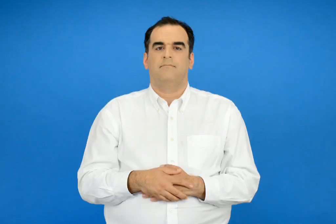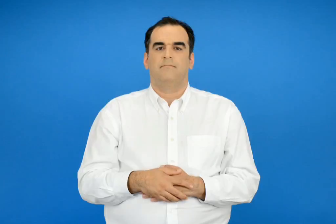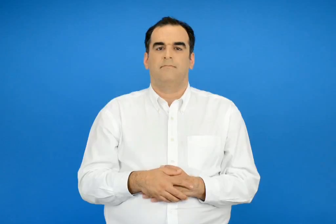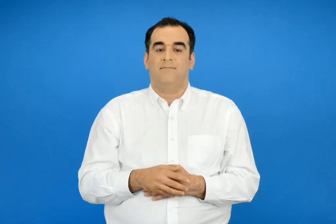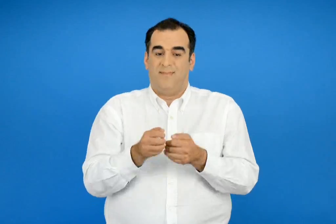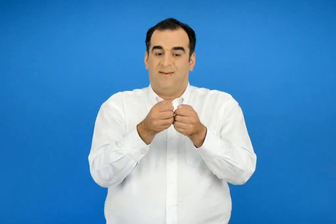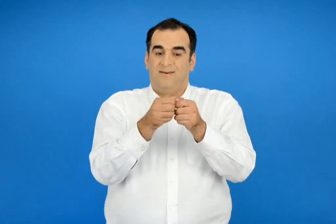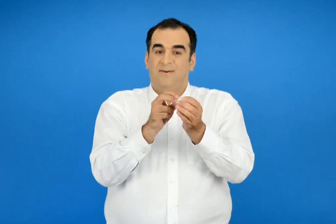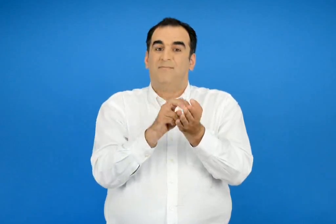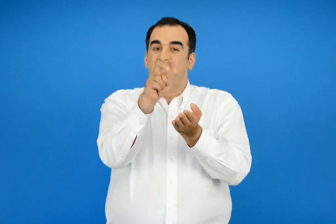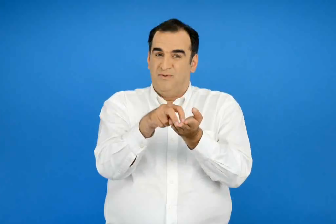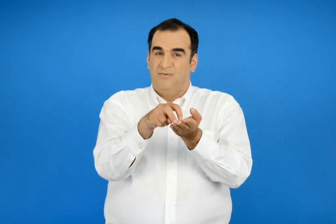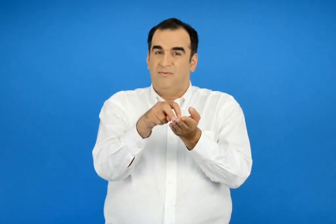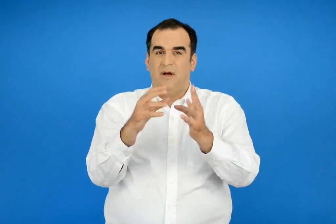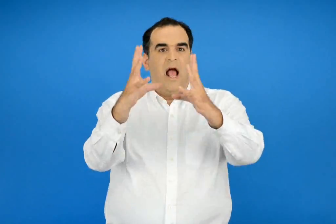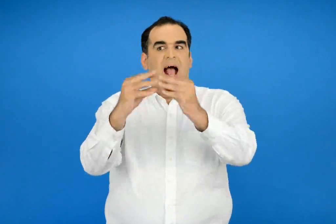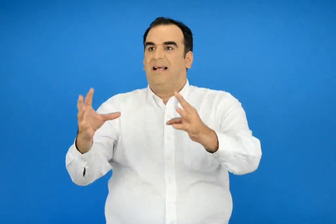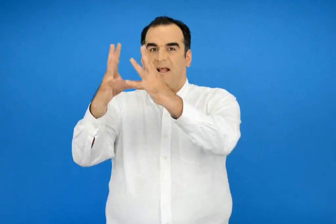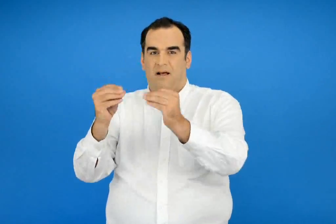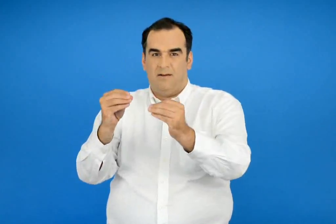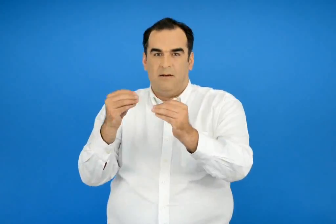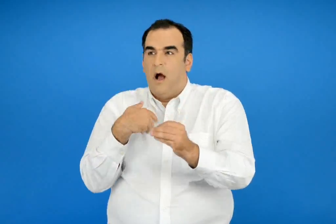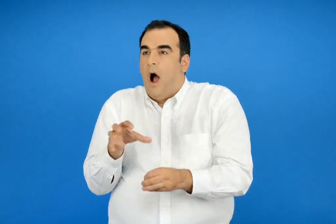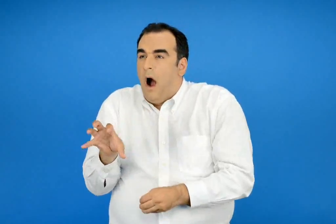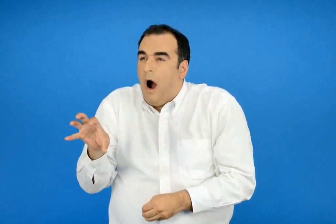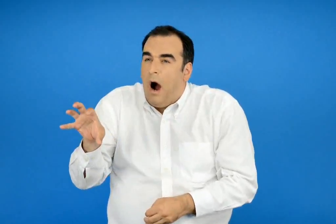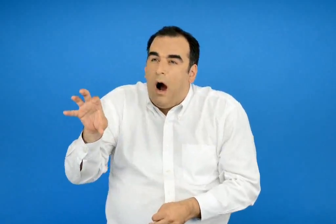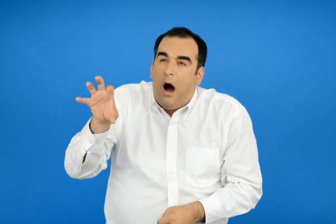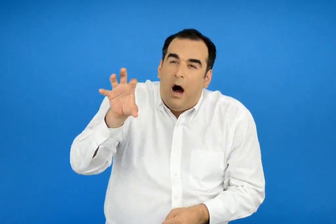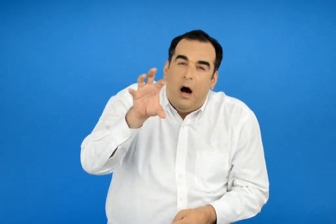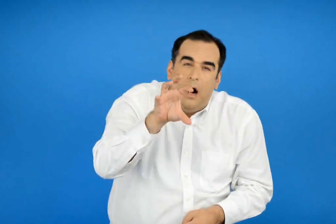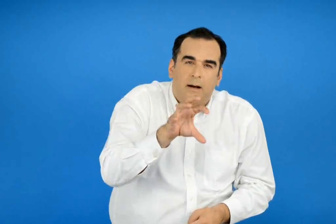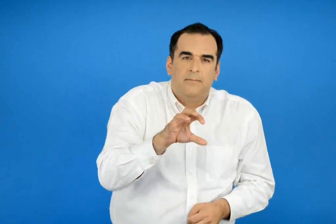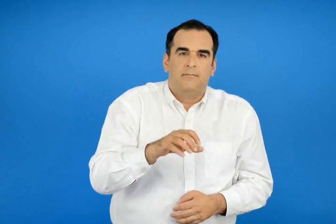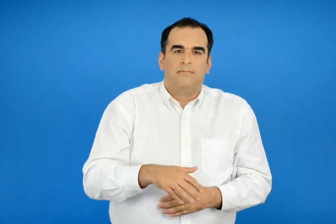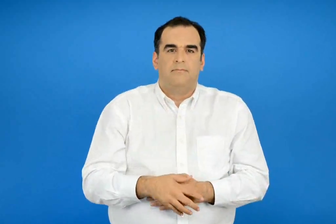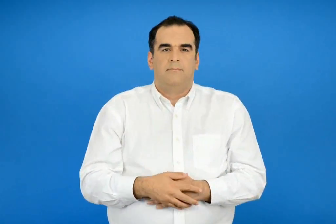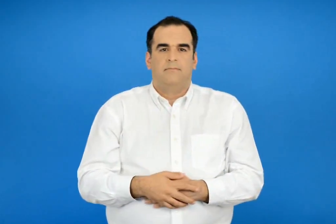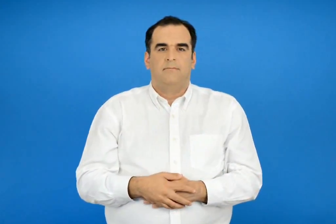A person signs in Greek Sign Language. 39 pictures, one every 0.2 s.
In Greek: ψάχνω ψύλλους στα άχυρα
